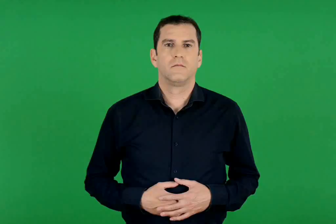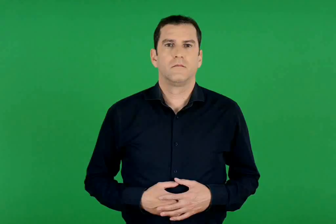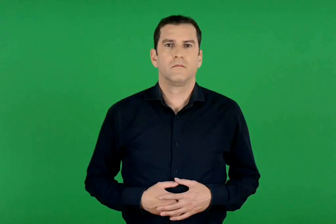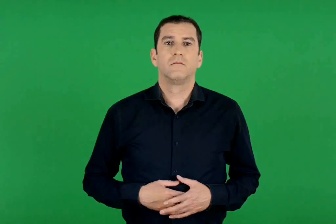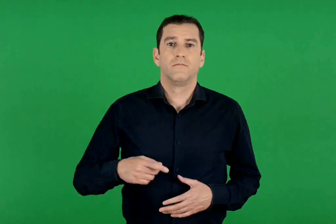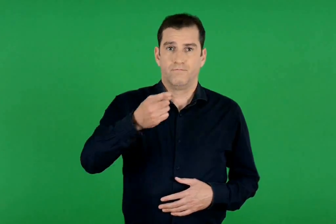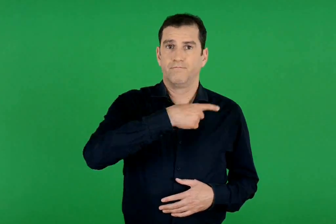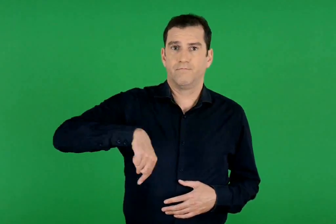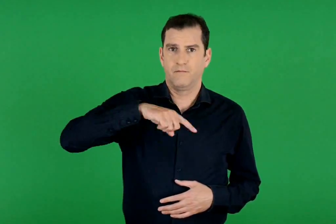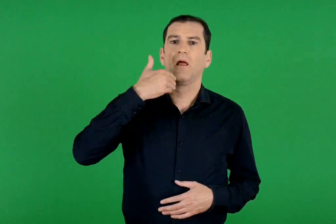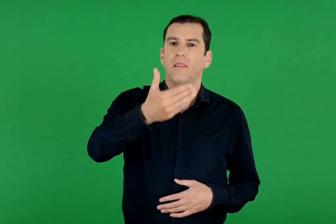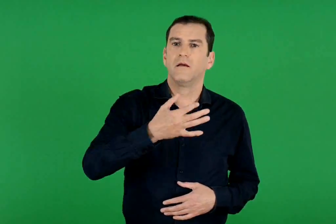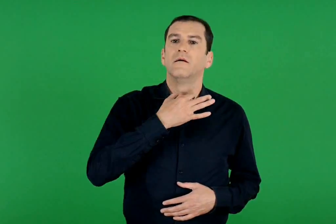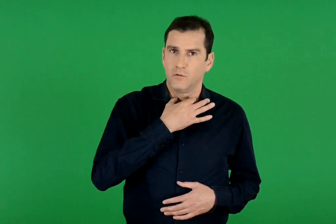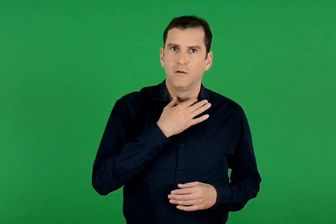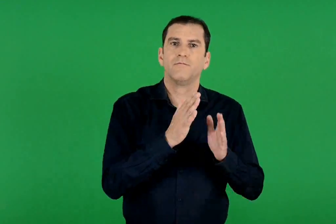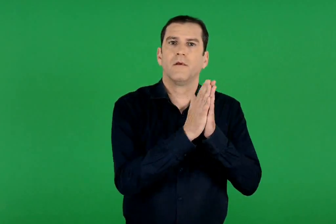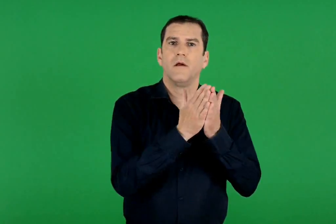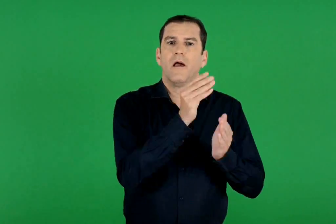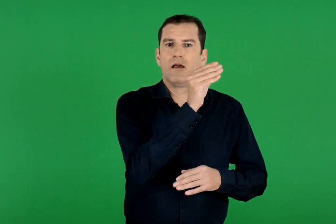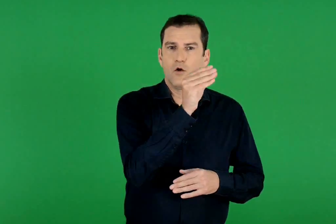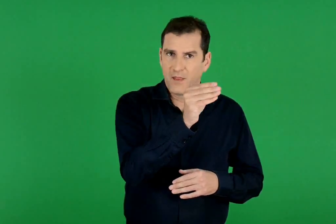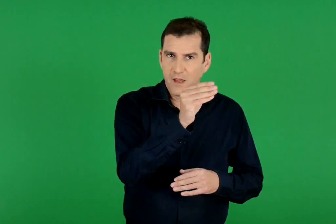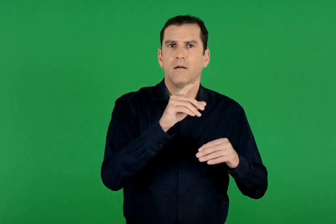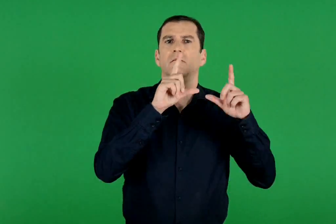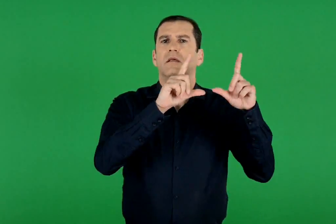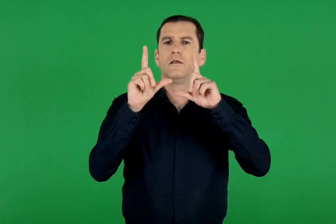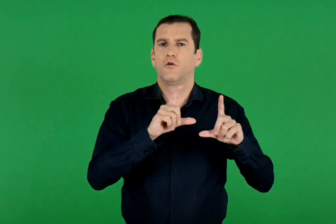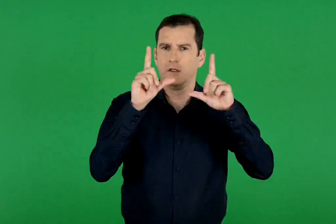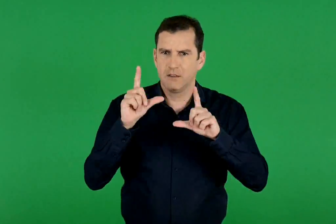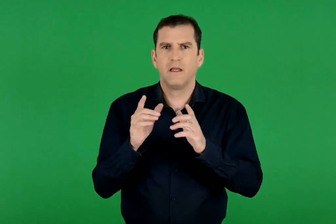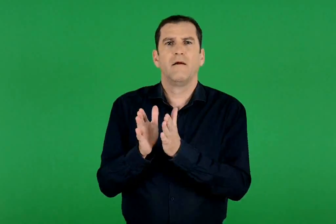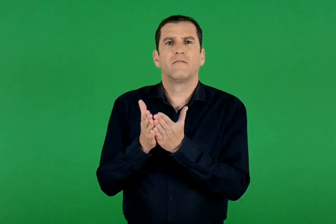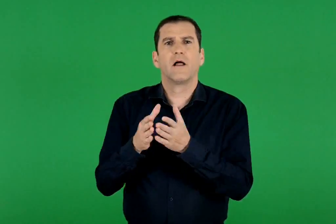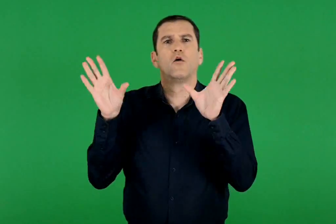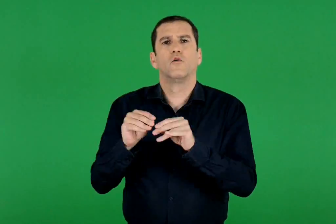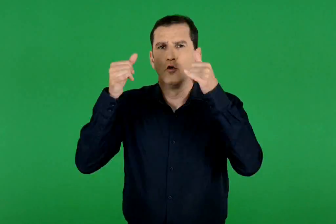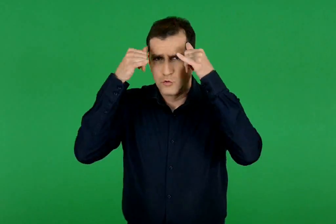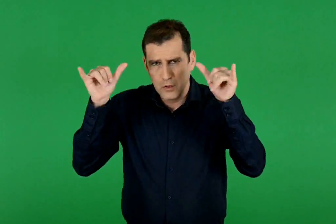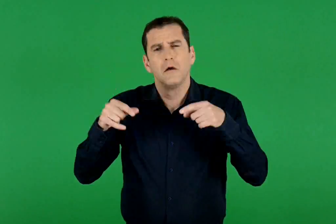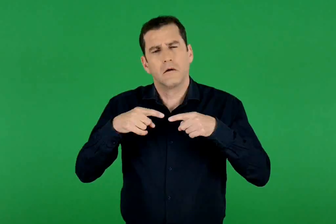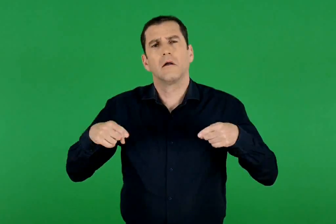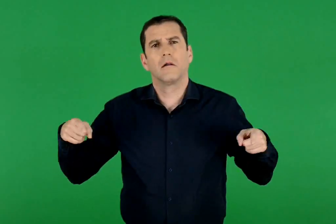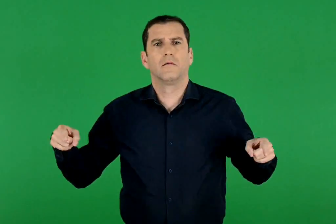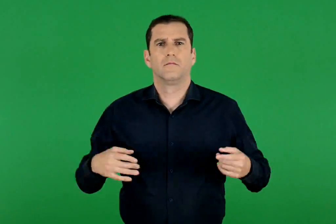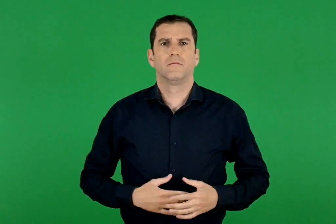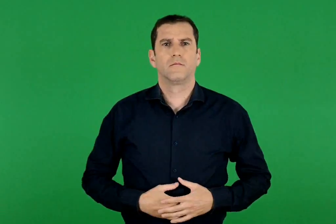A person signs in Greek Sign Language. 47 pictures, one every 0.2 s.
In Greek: θα χρειαστούμε εγκυκλοπαίδεια , εικόνες , βιβλία για τα ζώα κ.ά
